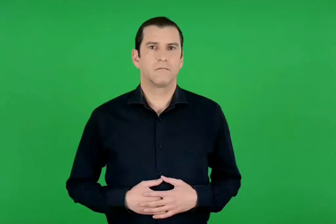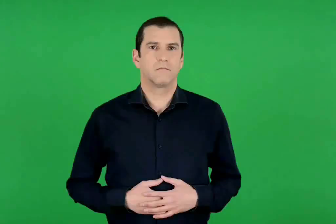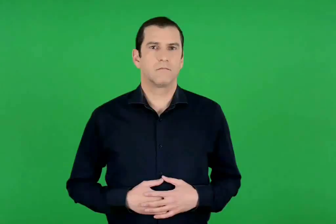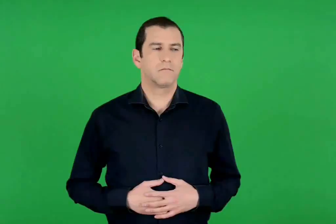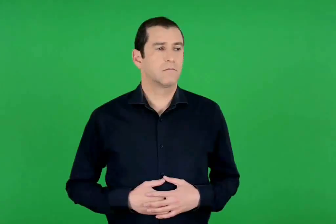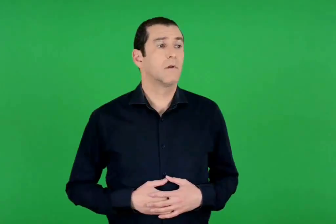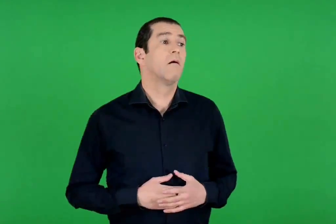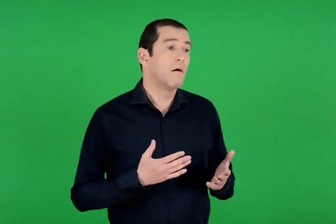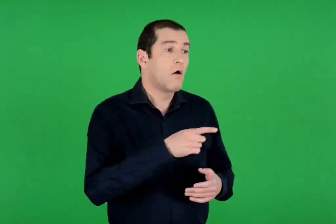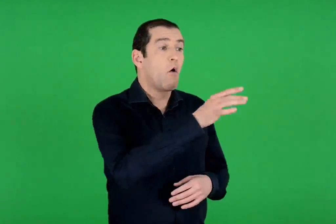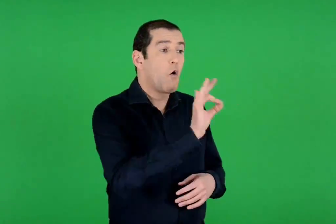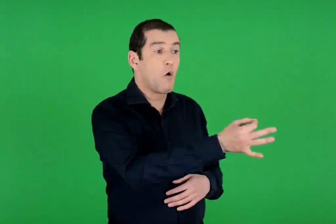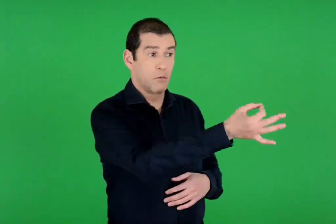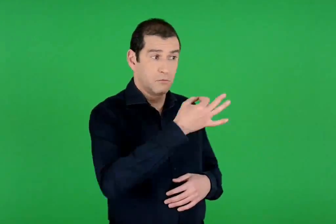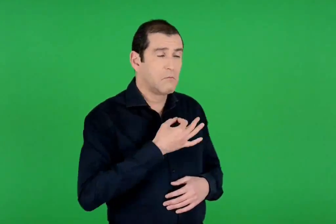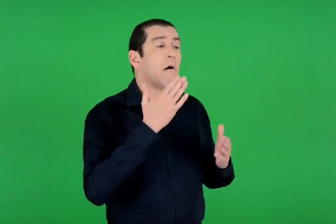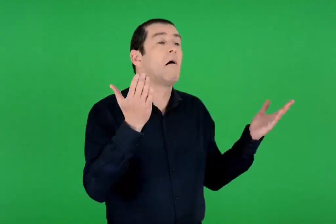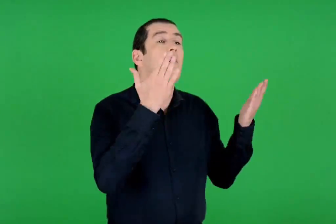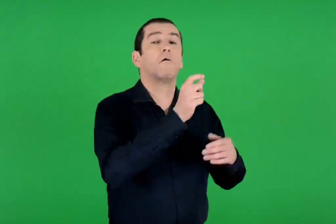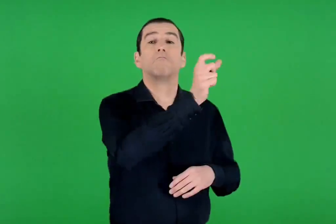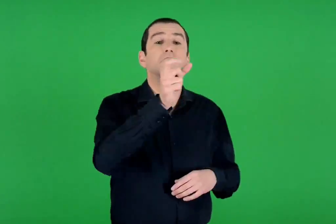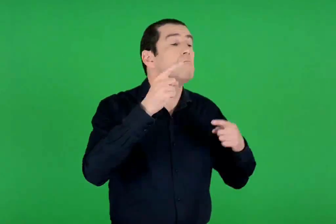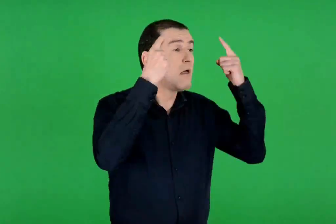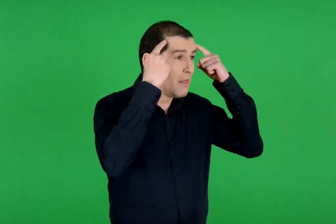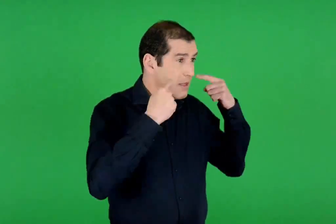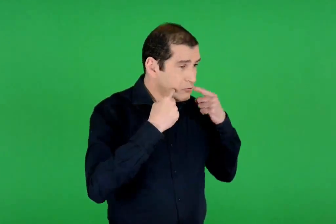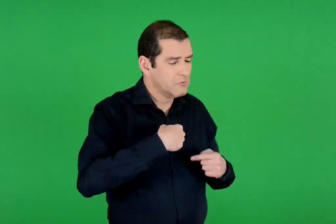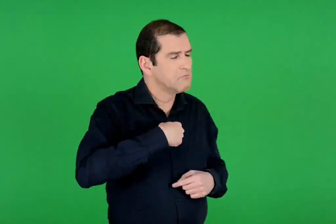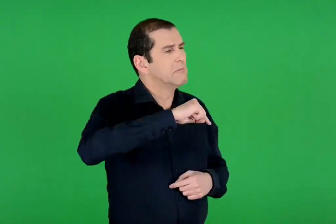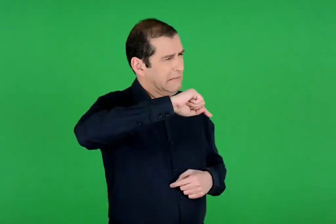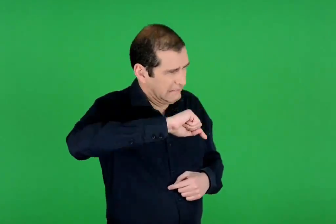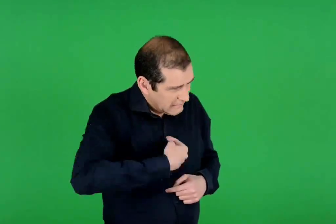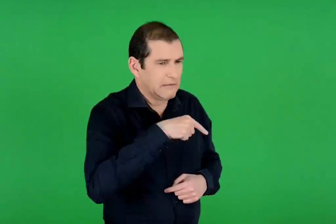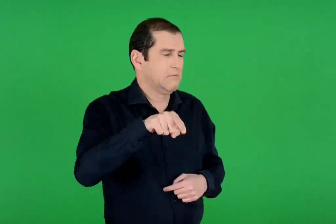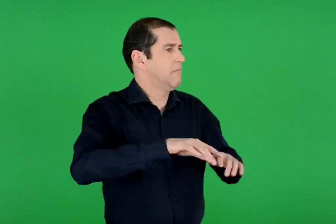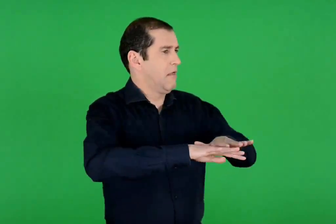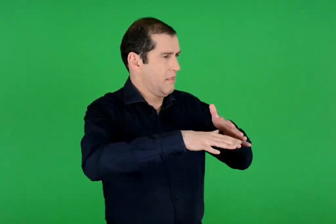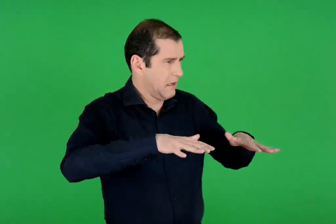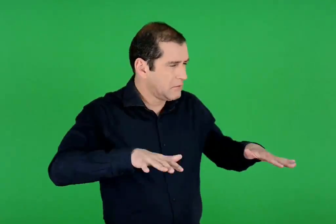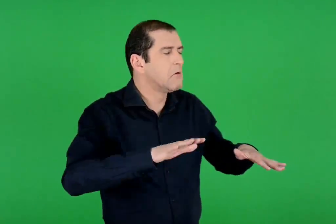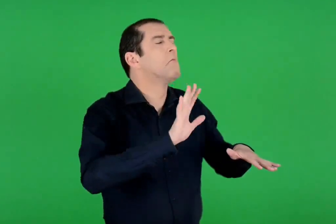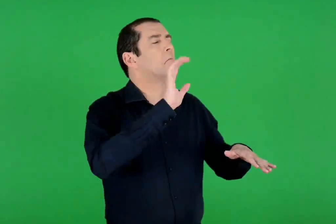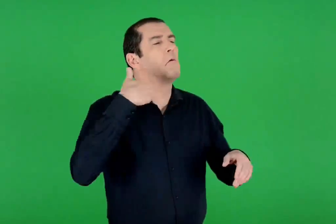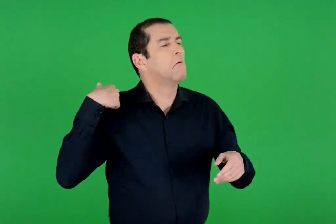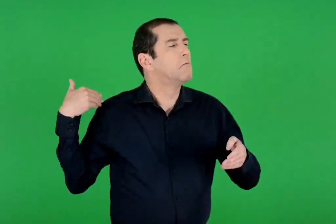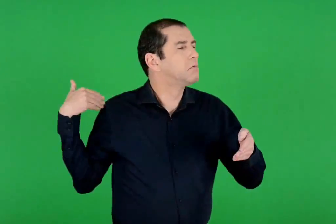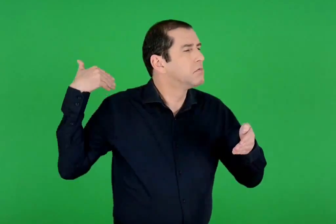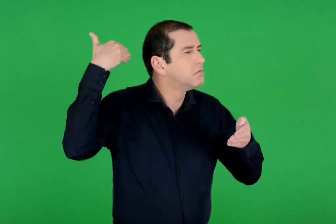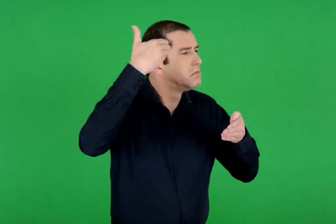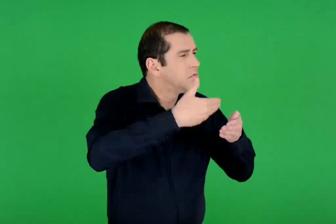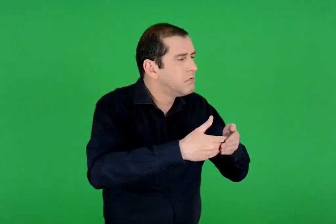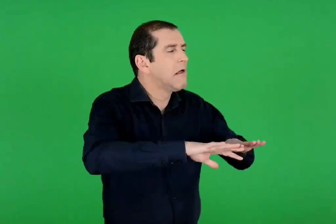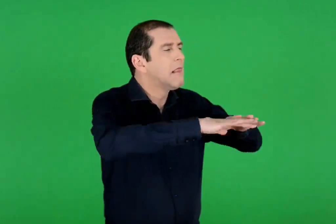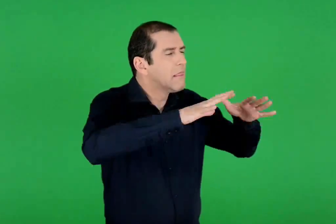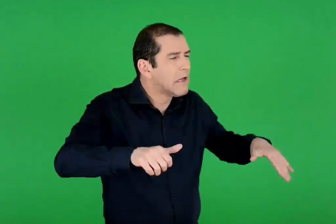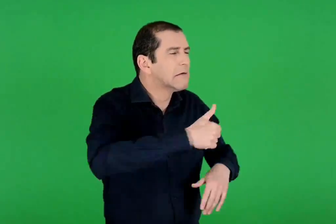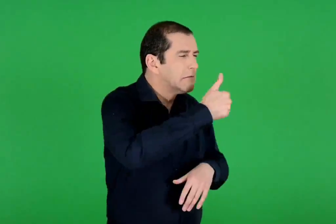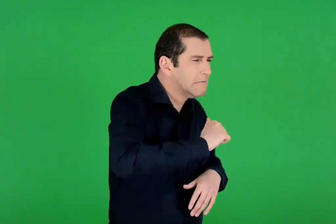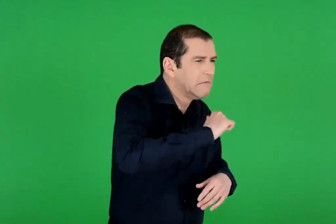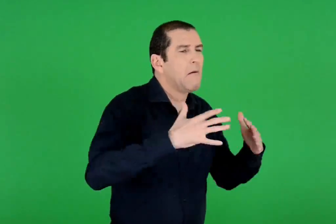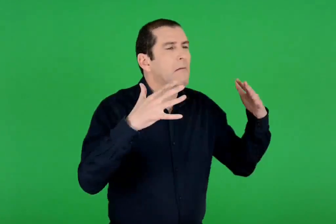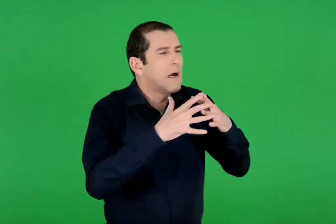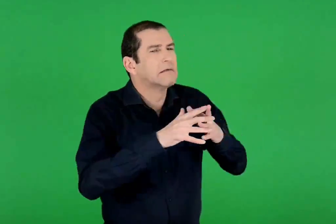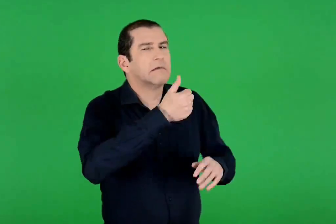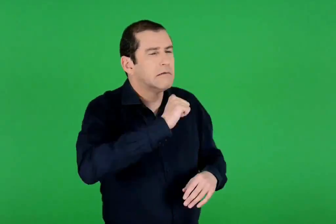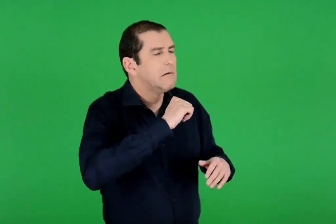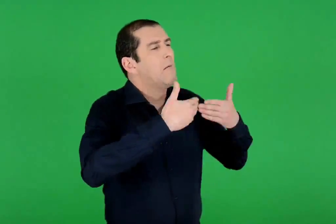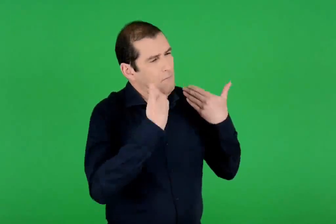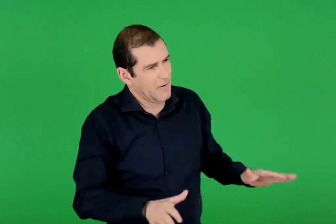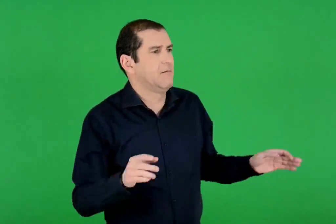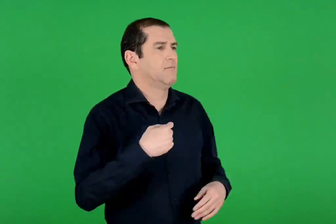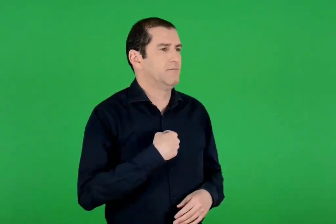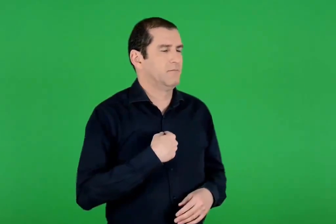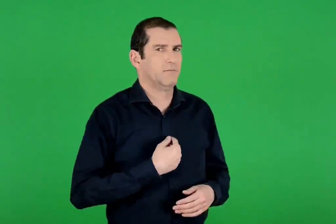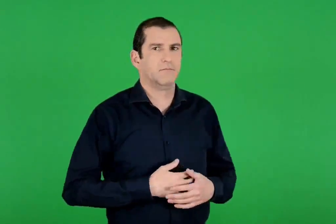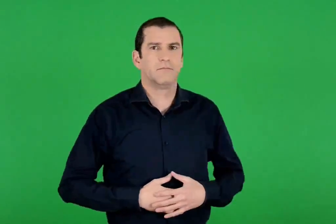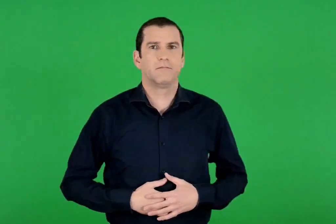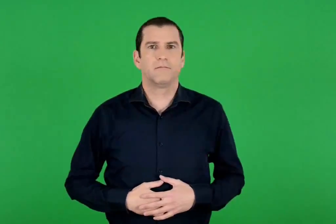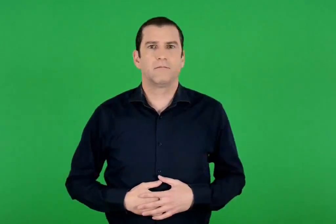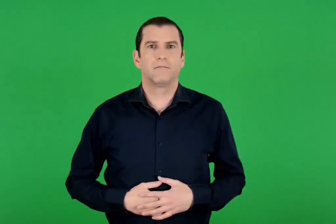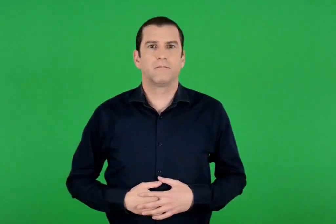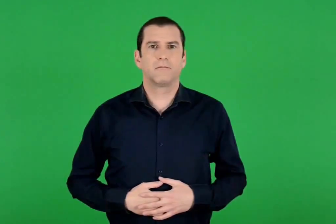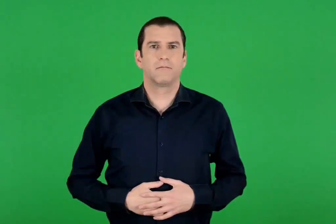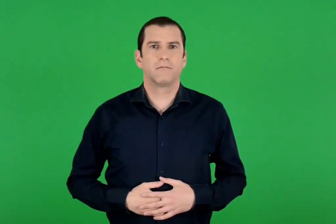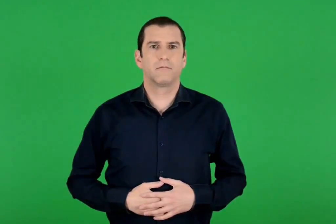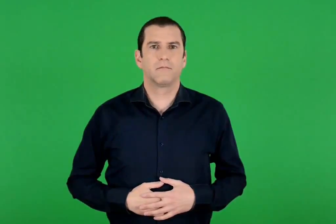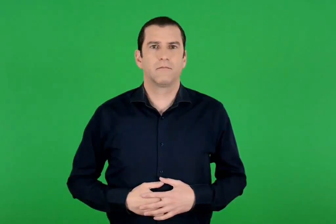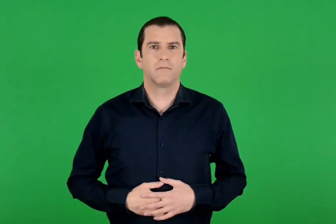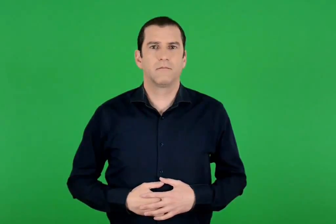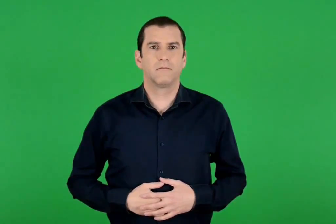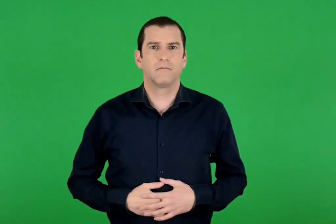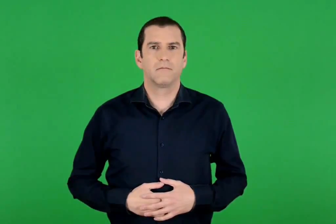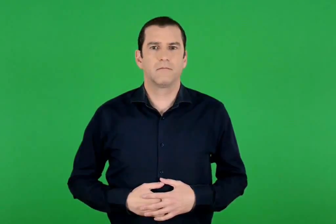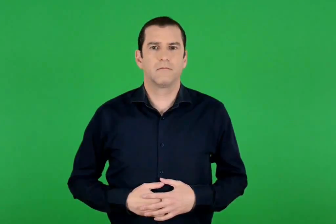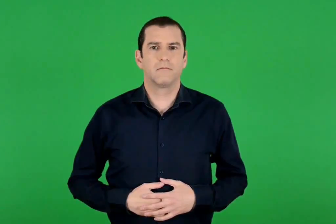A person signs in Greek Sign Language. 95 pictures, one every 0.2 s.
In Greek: κι αν , όπως λες , κάποιος από τους θεούς θέλει να με τσακίσει μες στο πέλαγος , κι αυτό θα το αντέξω , όπως τόσα και τόσα βάσανα που έχω περασμένα στις μάχες και στα κύματα
